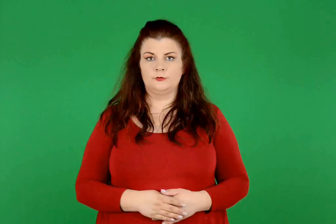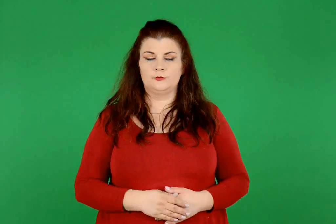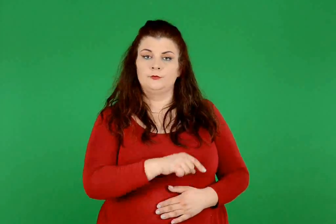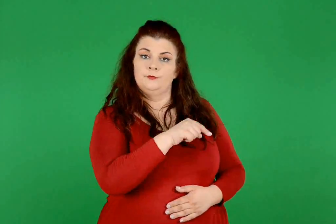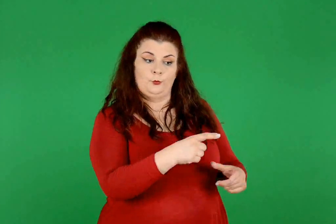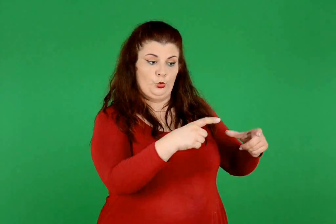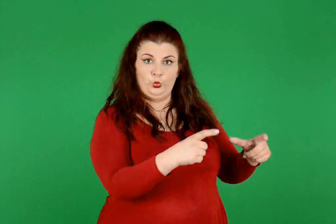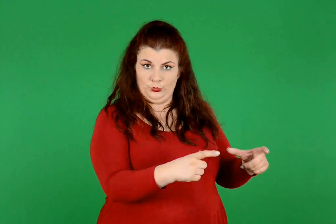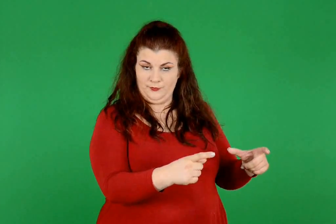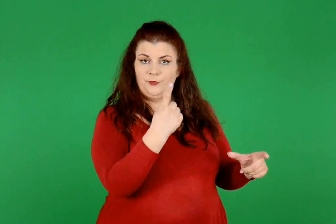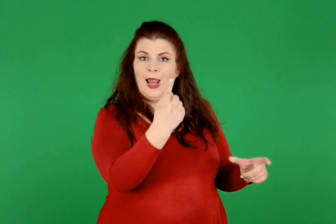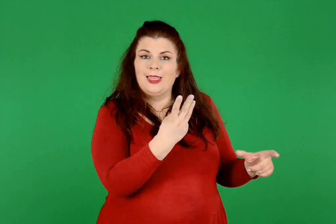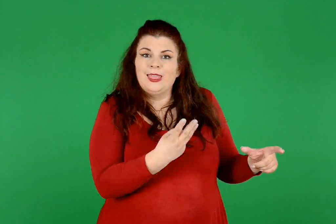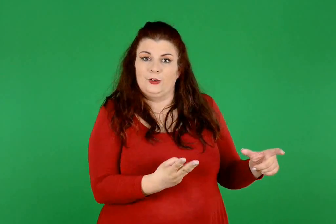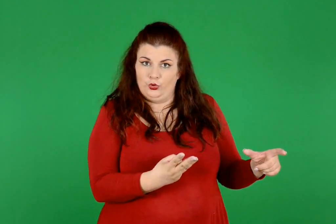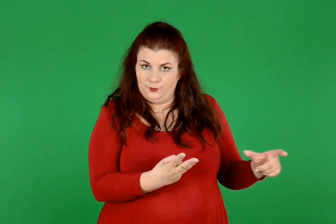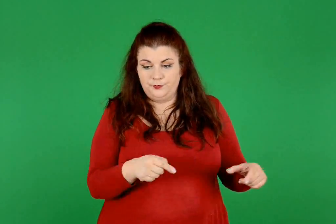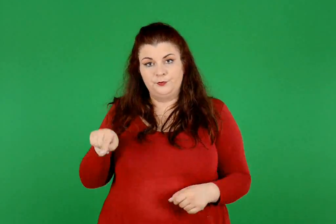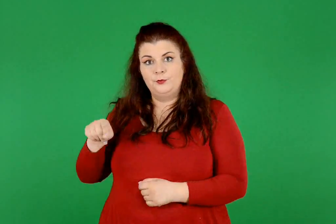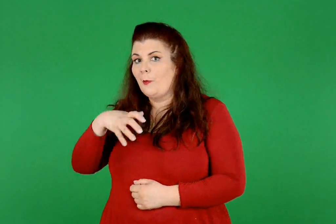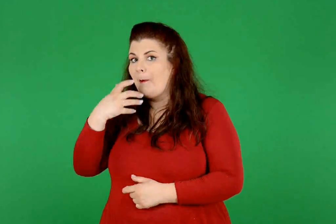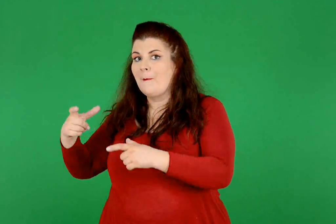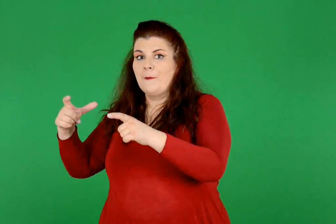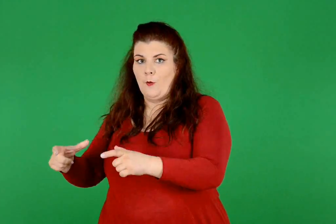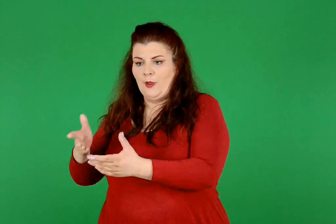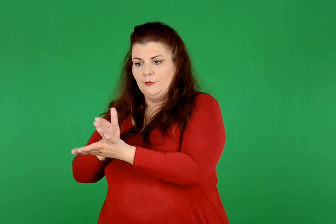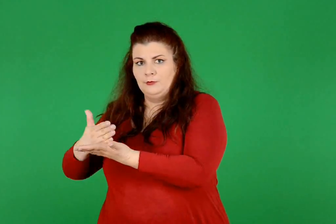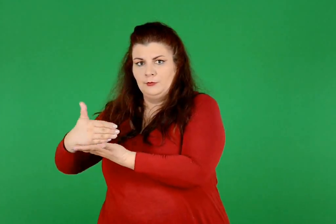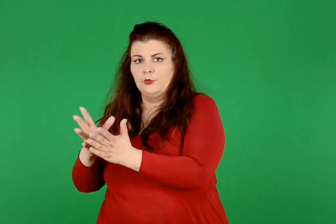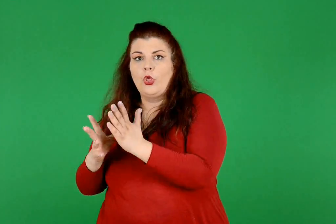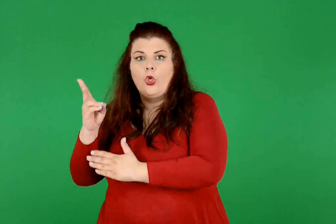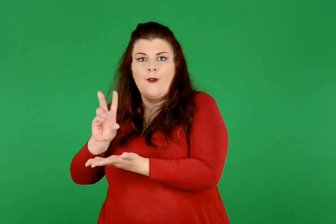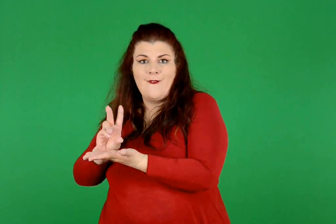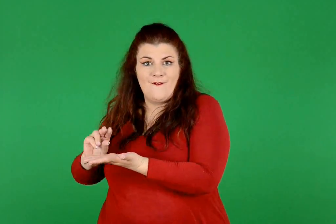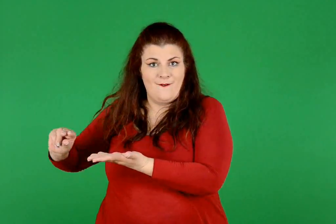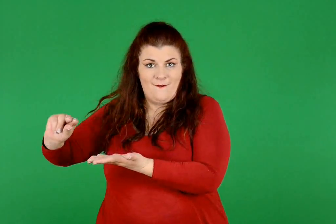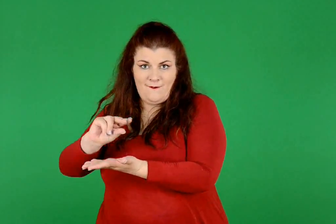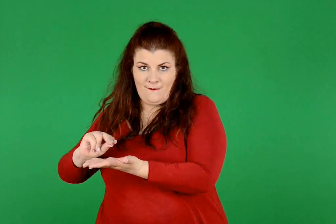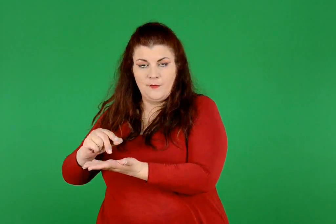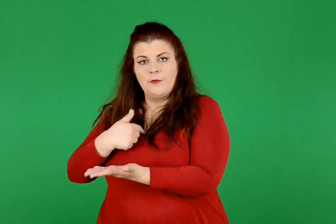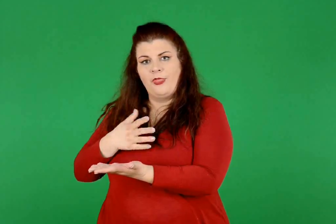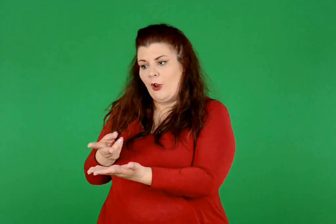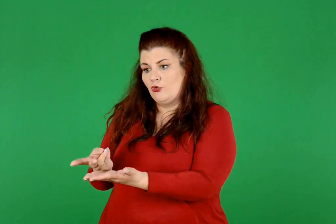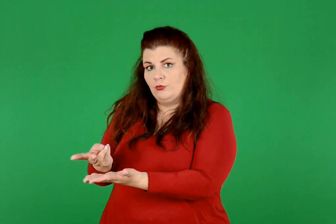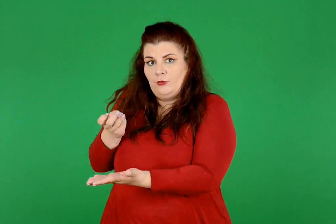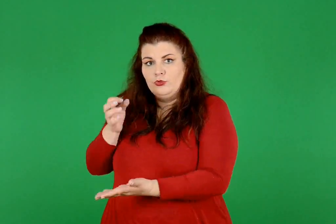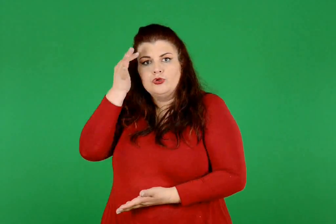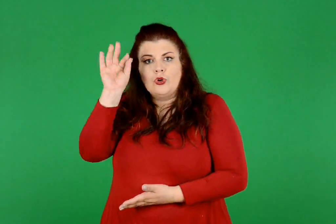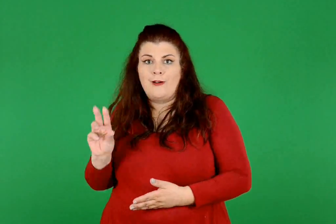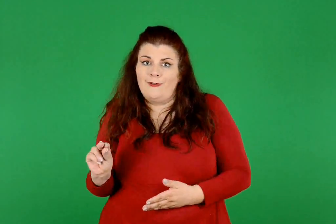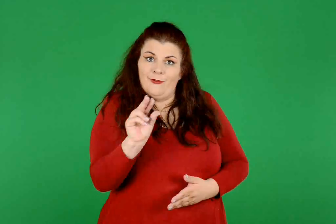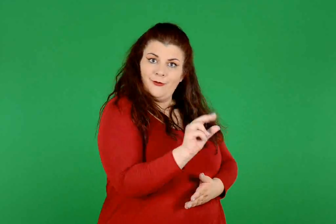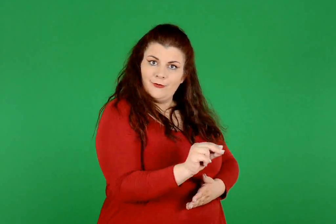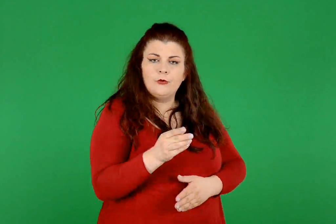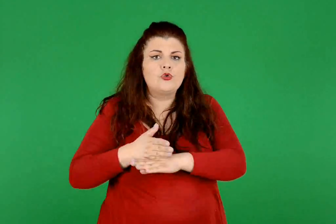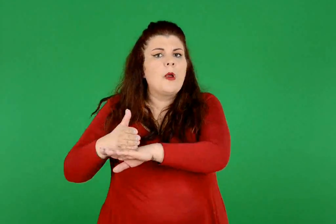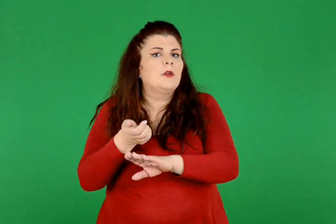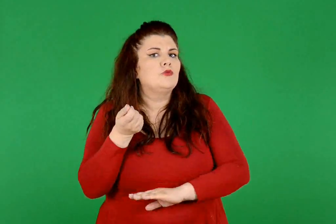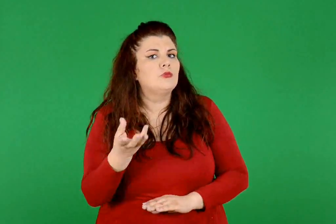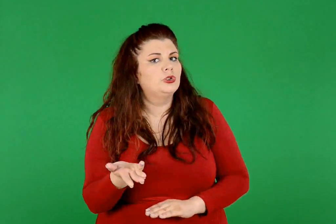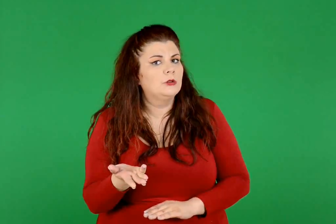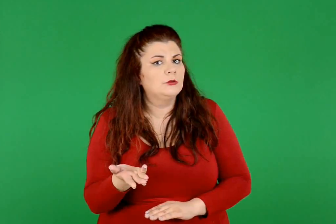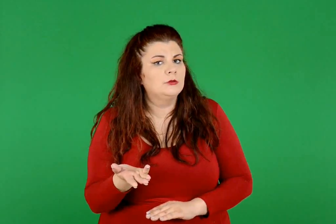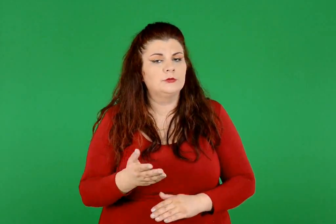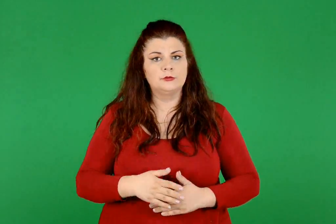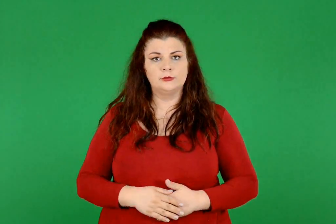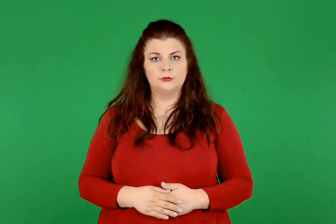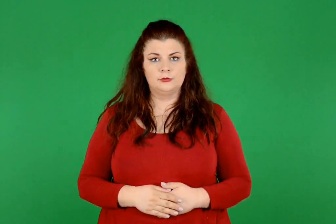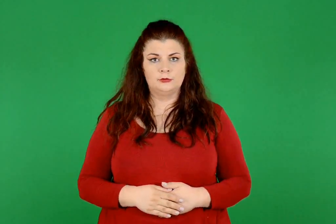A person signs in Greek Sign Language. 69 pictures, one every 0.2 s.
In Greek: αν η μαμά κόψει τη μηλόπιτα σε 12 ίσα κομμάτια , πόσα κομμάτια της θα αντιστοιχούν με το 1/3 της τούρτας ;
